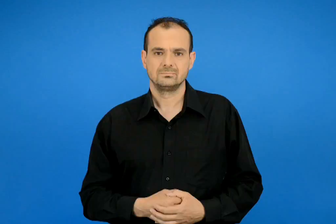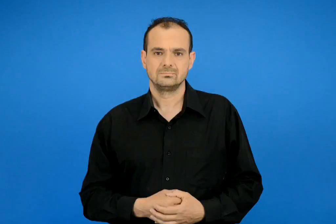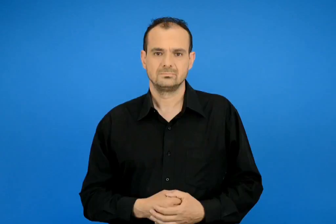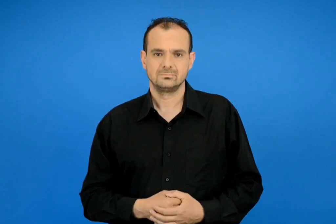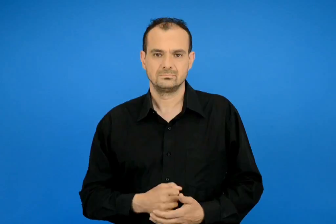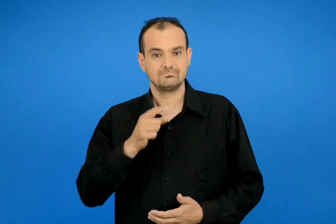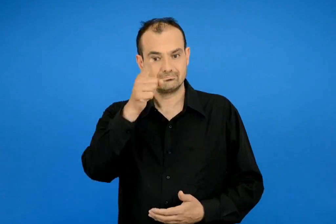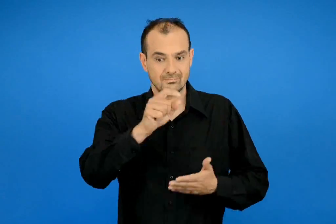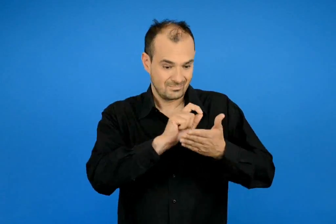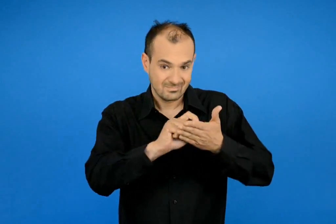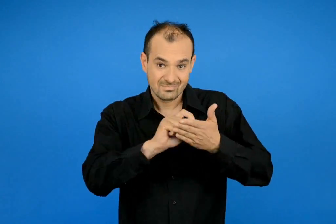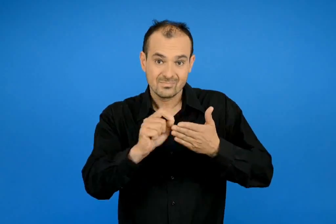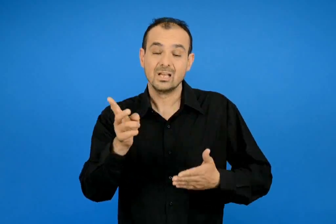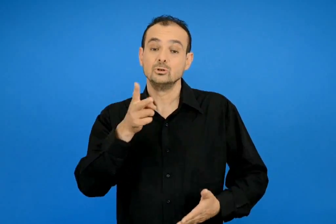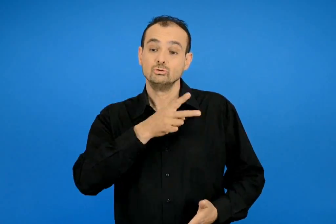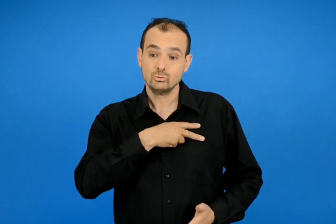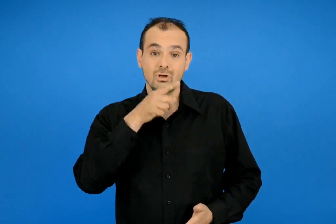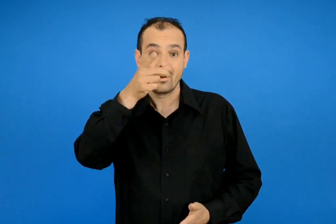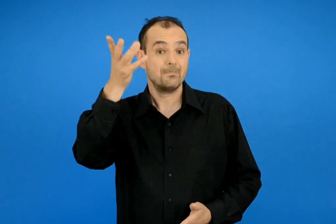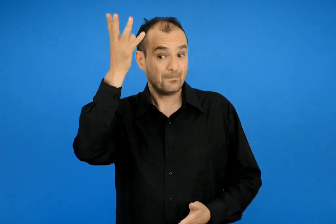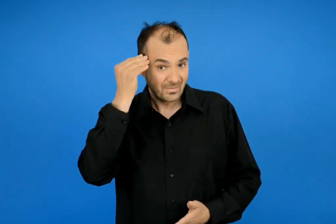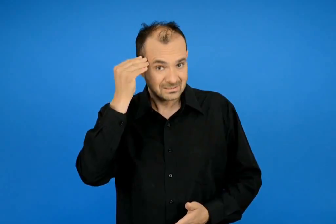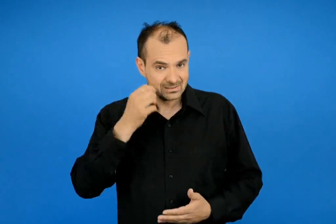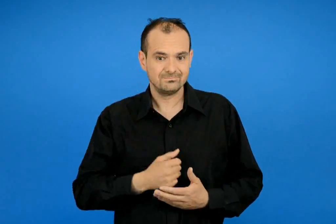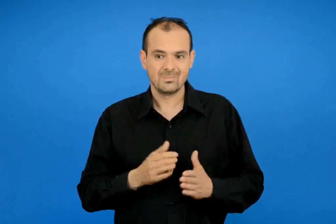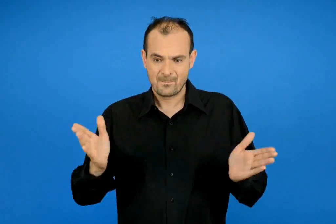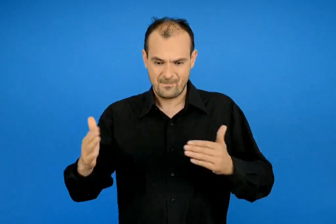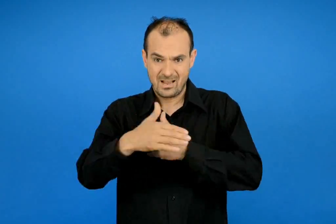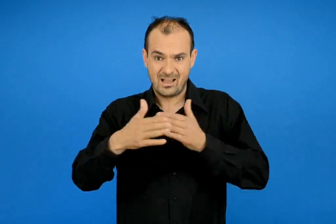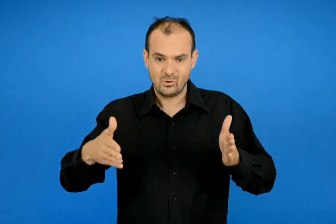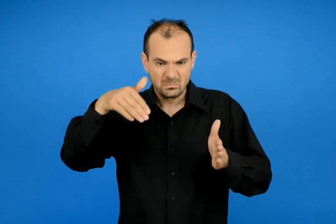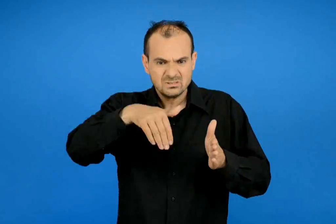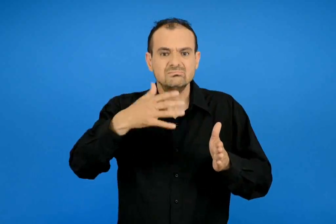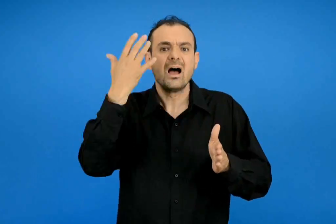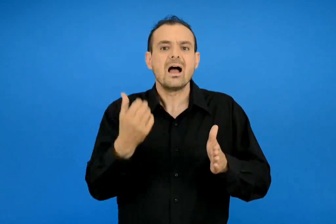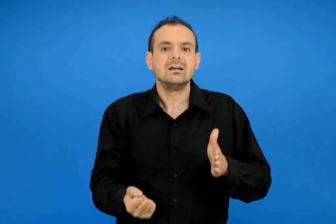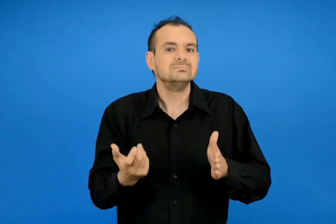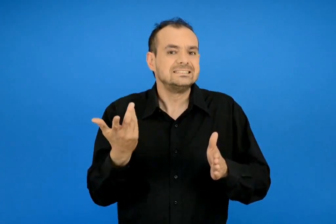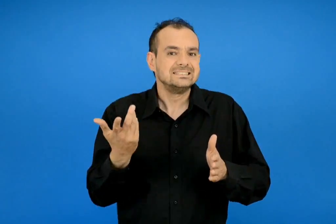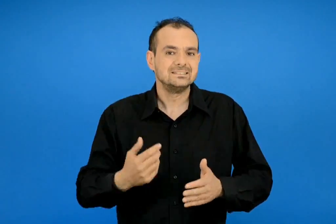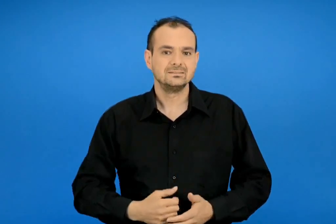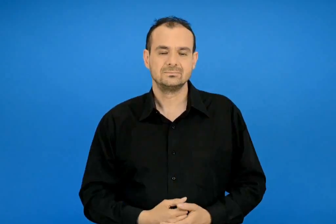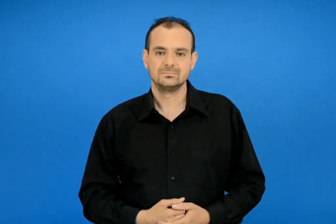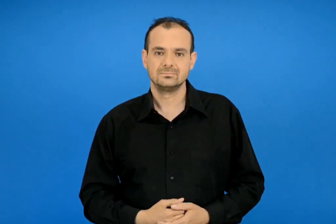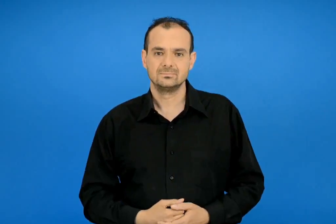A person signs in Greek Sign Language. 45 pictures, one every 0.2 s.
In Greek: μαθέ να γράφεις σωστά τι έχει το πακέτο
